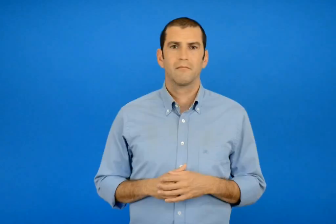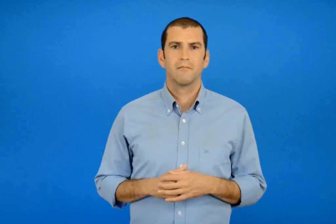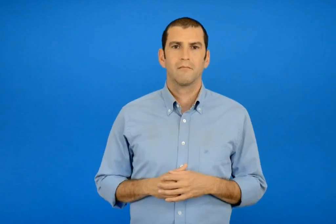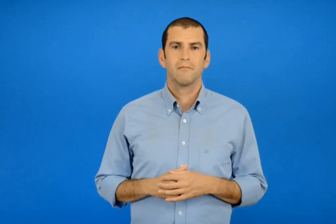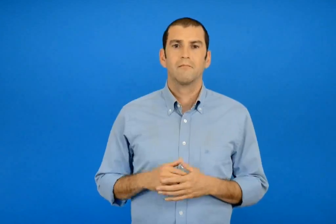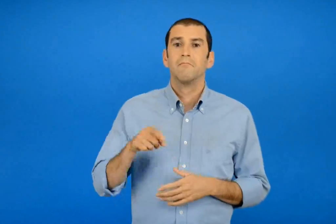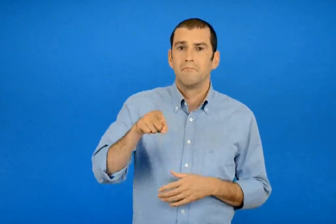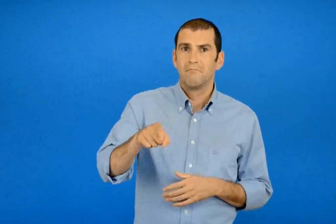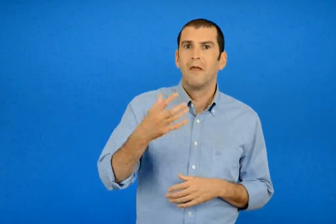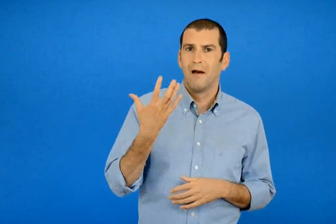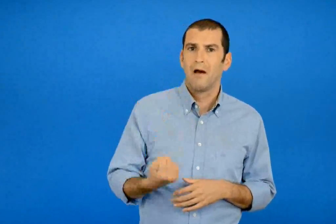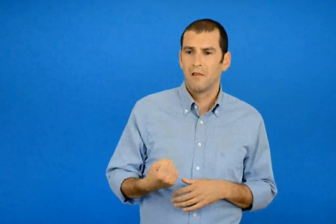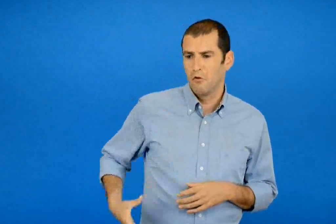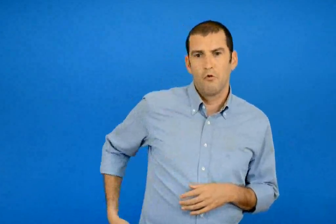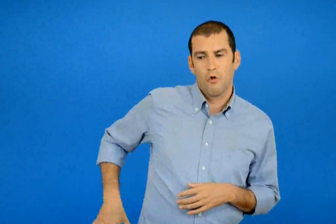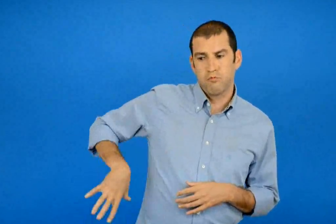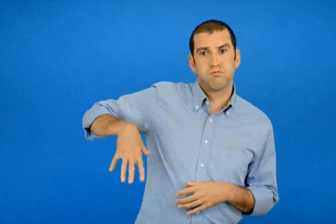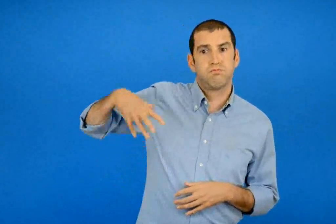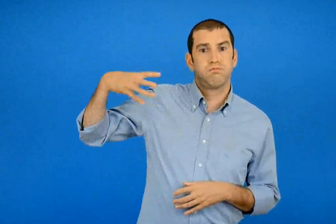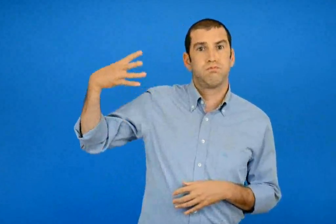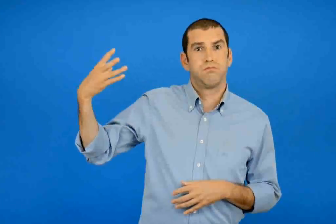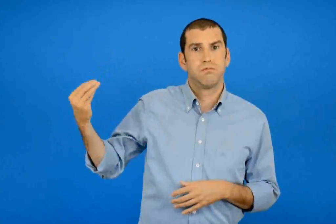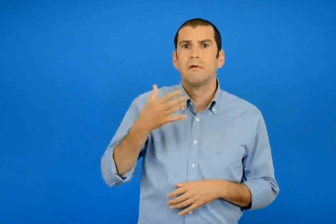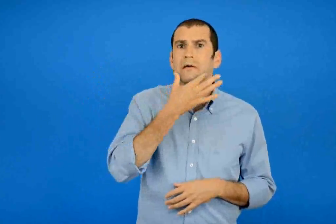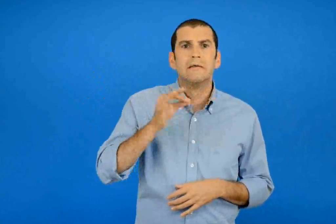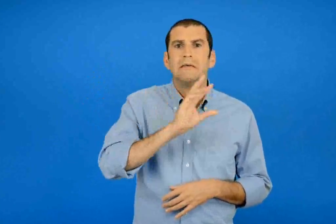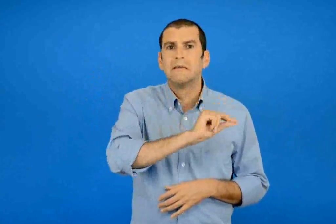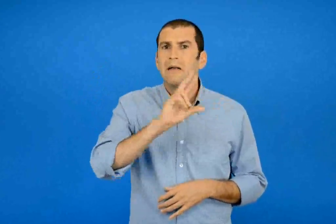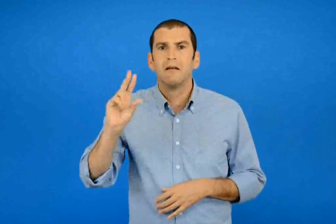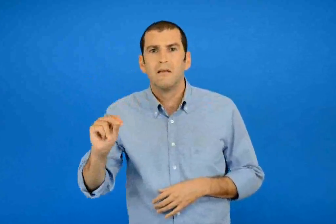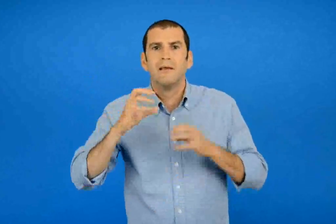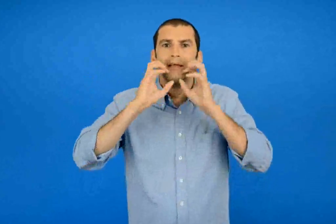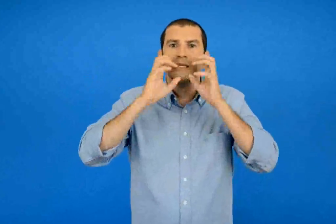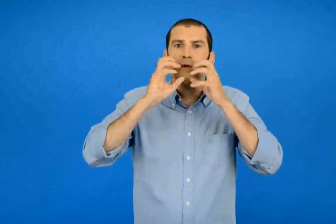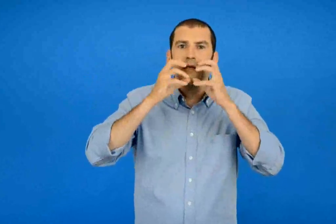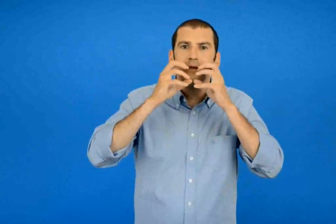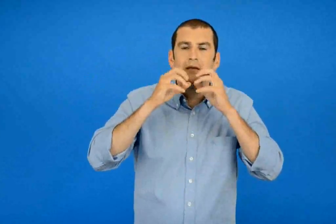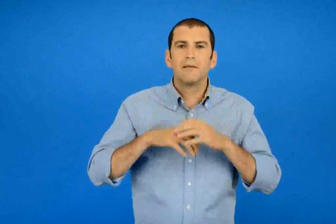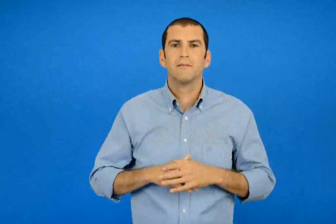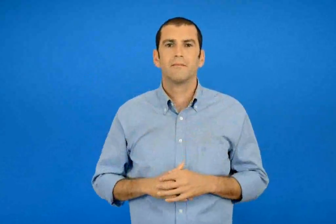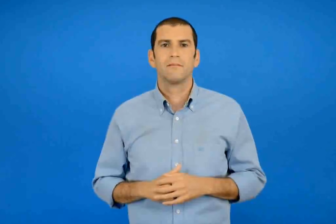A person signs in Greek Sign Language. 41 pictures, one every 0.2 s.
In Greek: έχει μια φουντωτή ουρά σαν σκιουράκι
